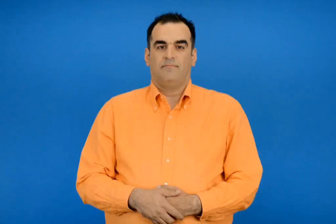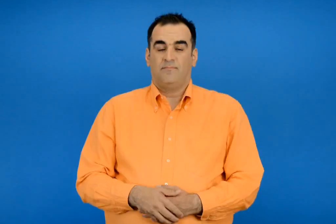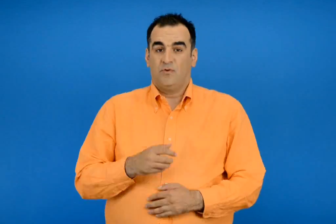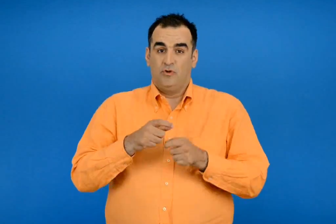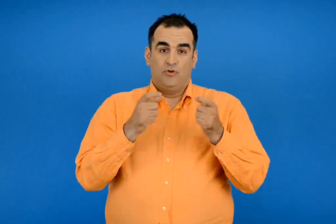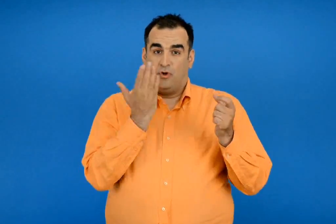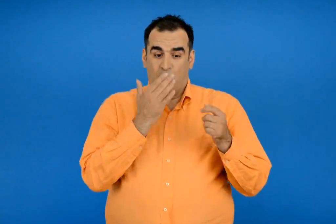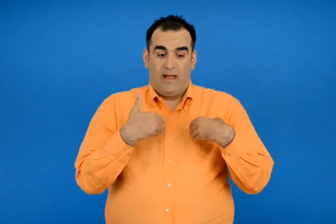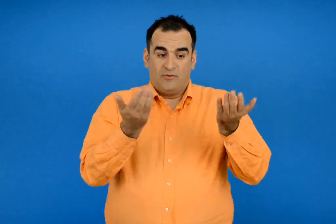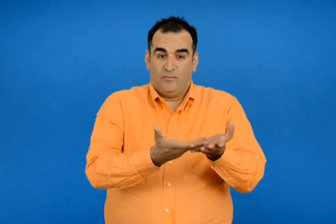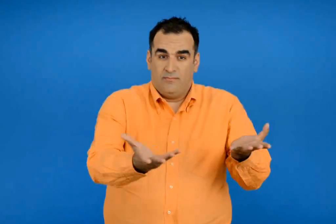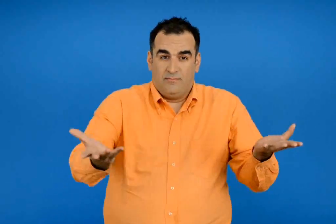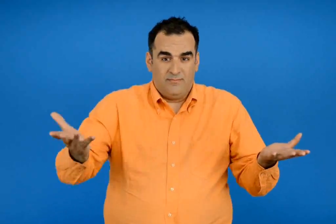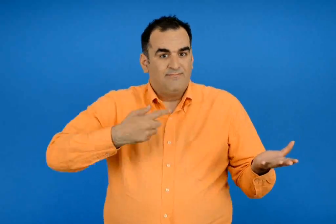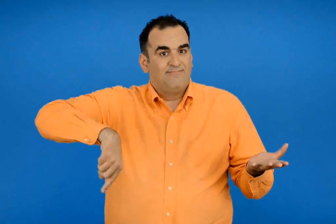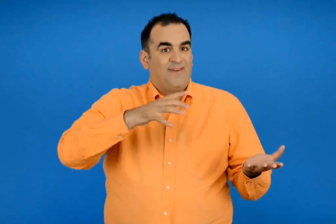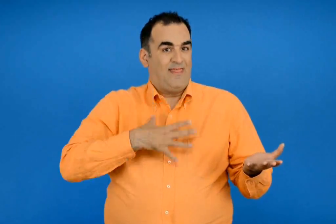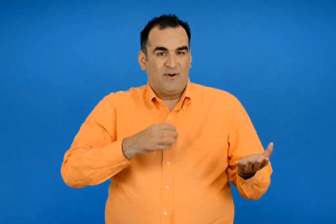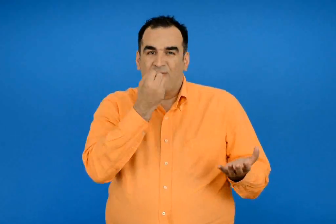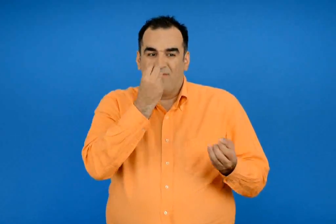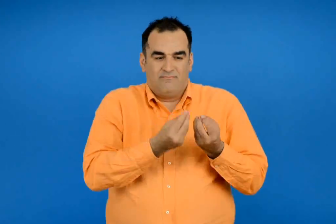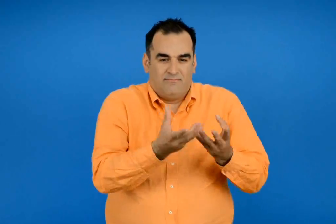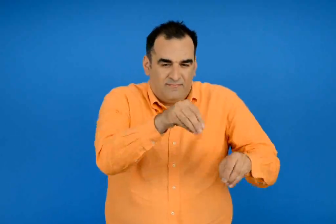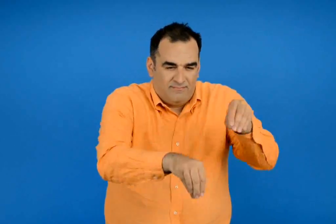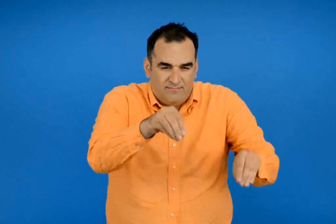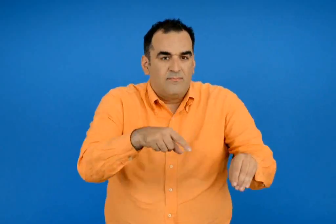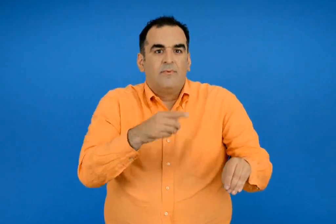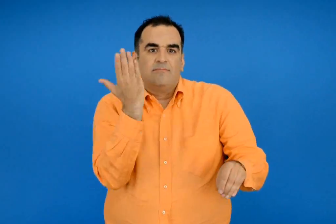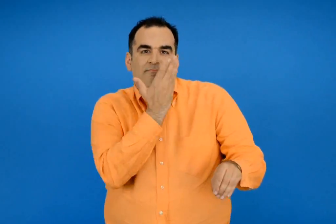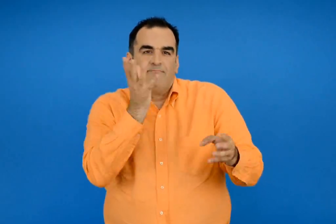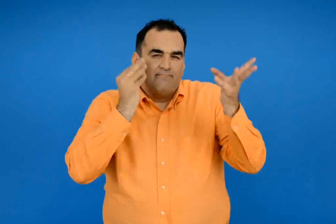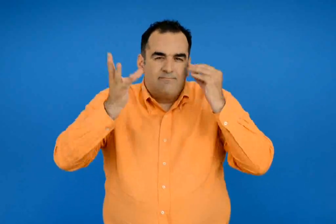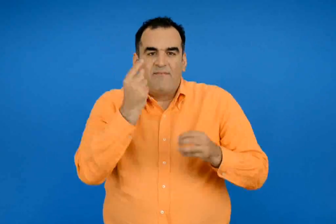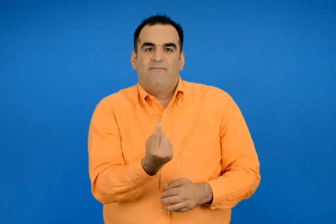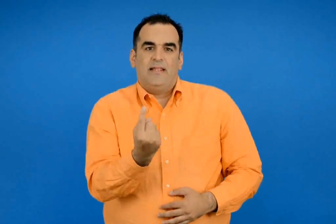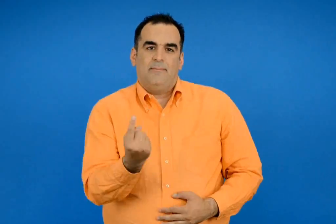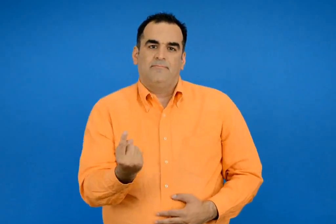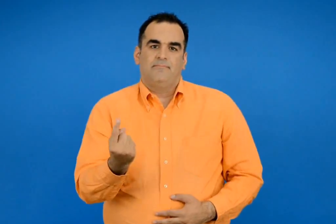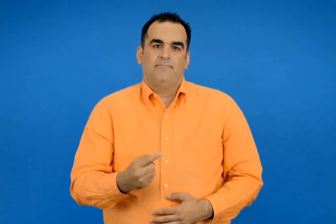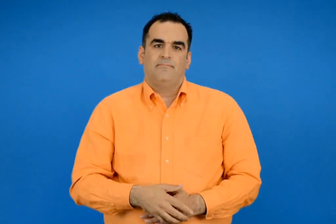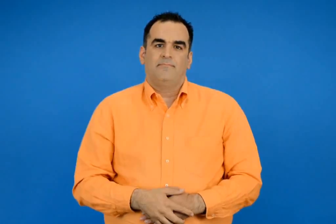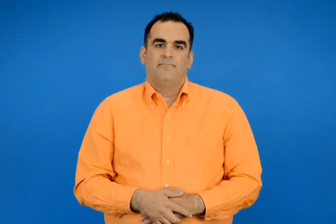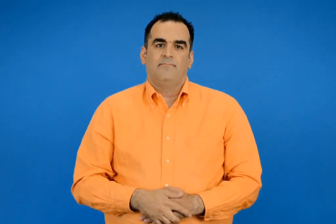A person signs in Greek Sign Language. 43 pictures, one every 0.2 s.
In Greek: θέλουμε να φτιάξουμε έναν κήπο στο σχολείο για να μελετήσουμε τα φυτά
